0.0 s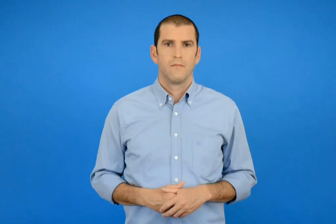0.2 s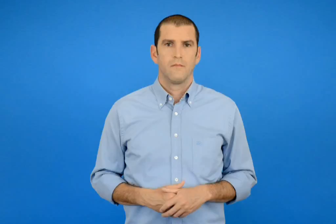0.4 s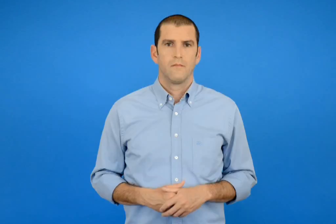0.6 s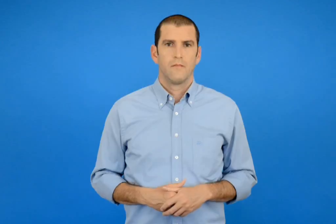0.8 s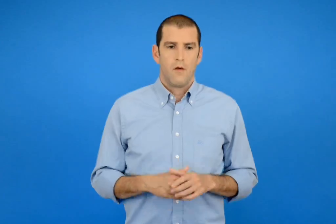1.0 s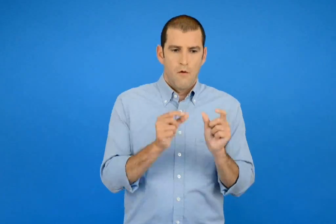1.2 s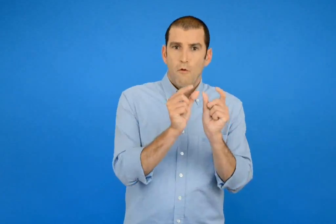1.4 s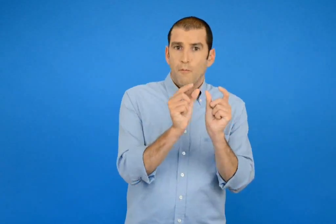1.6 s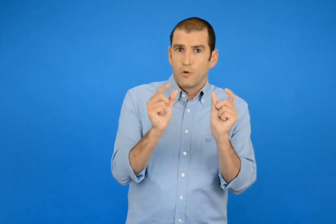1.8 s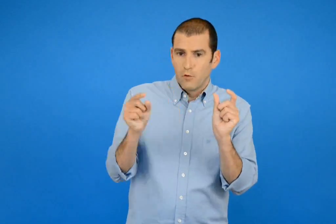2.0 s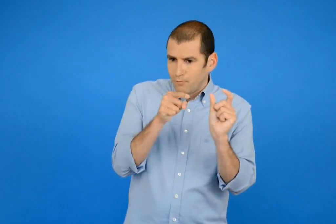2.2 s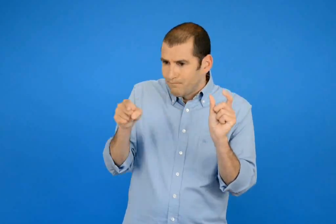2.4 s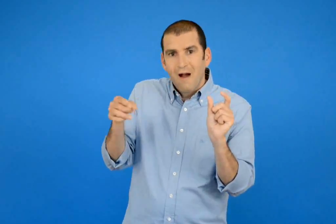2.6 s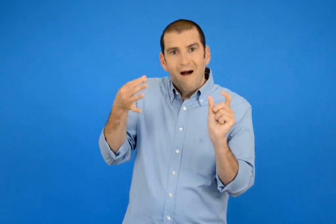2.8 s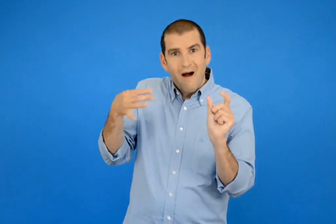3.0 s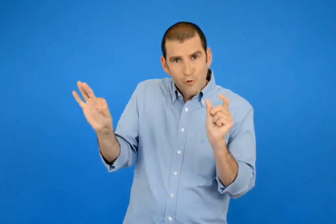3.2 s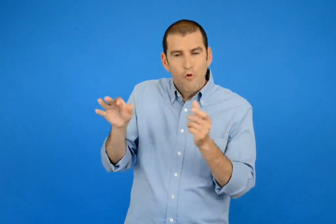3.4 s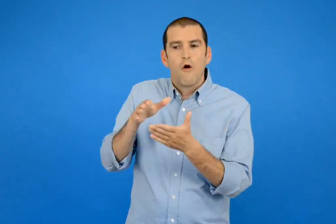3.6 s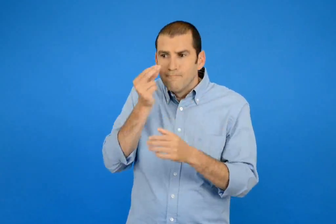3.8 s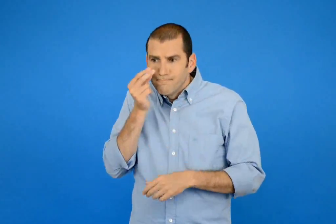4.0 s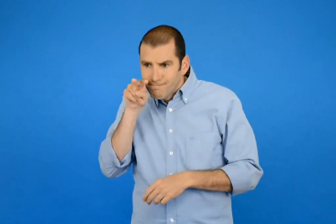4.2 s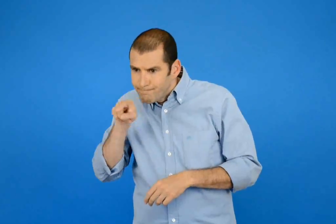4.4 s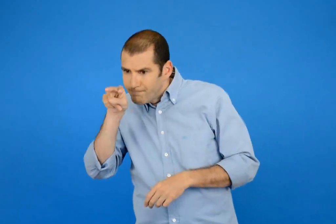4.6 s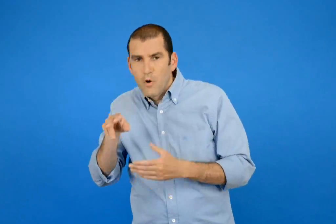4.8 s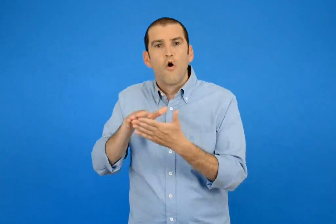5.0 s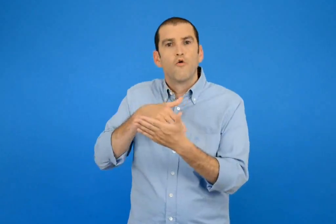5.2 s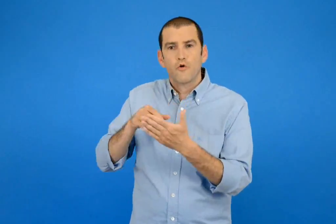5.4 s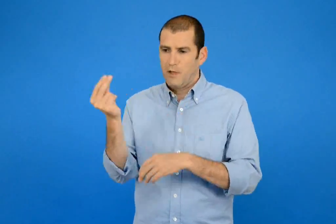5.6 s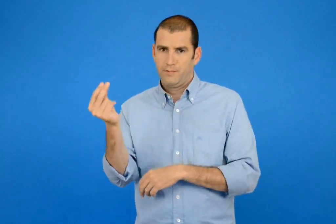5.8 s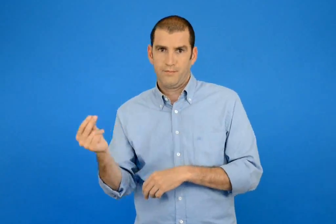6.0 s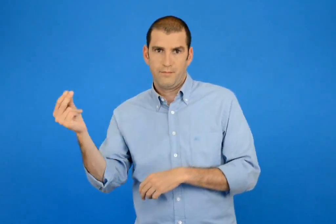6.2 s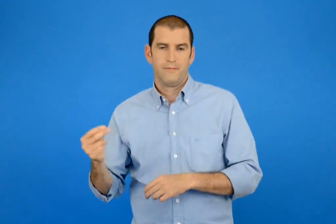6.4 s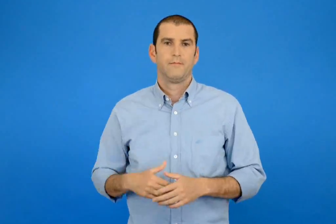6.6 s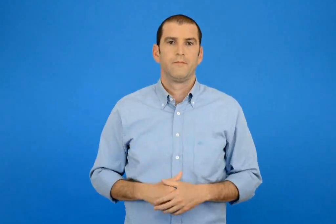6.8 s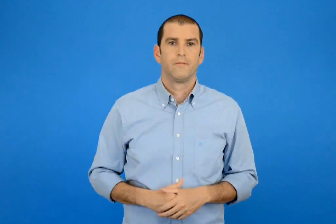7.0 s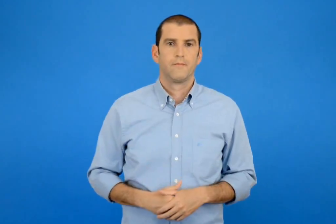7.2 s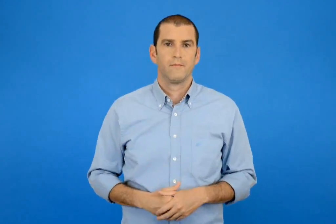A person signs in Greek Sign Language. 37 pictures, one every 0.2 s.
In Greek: παρατηρώ και χρωματίζω το υπόλοιπο μοτίβο
